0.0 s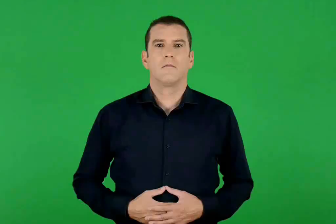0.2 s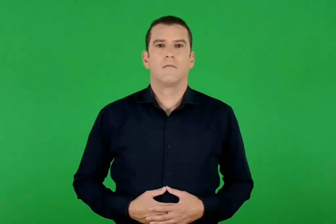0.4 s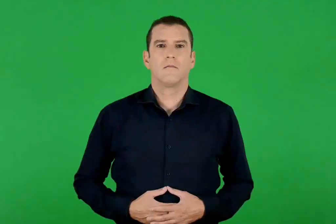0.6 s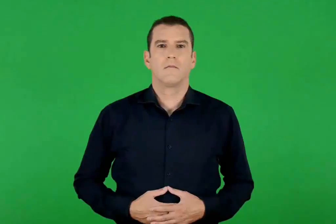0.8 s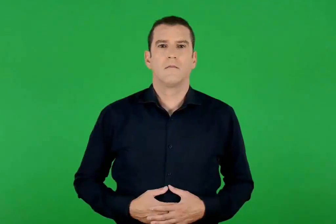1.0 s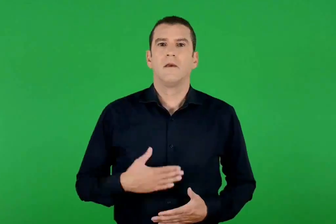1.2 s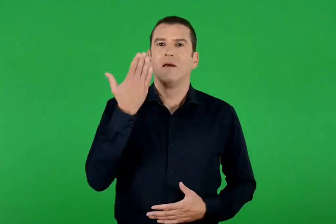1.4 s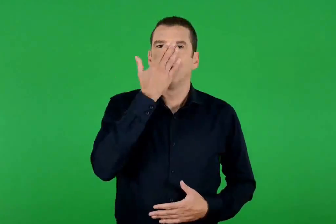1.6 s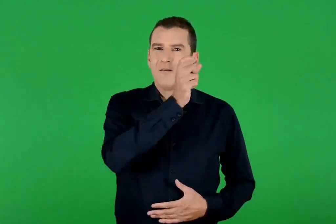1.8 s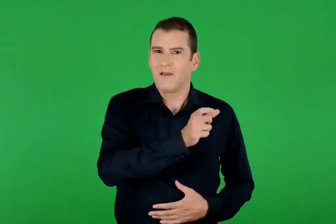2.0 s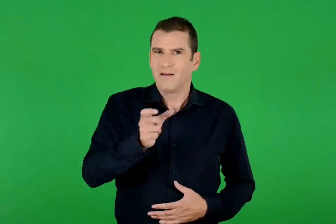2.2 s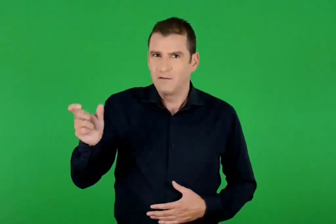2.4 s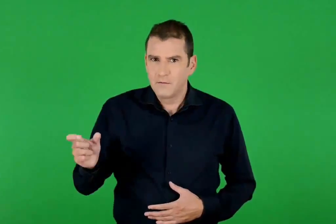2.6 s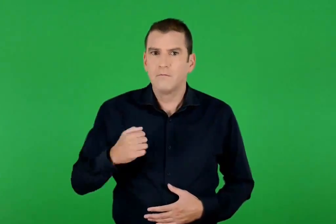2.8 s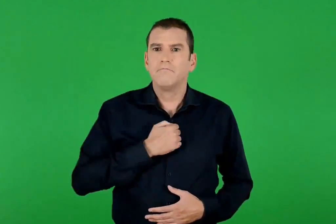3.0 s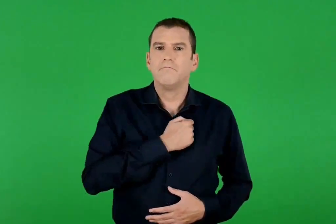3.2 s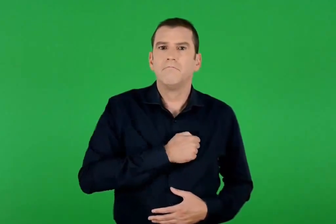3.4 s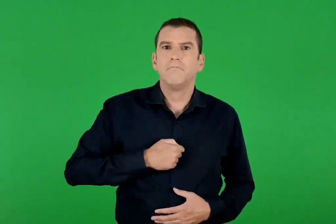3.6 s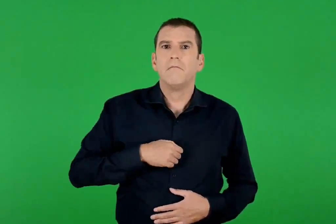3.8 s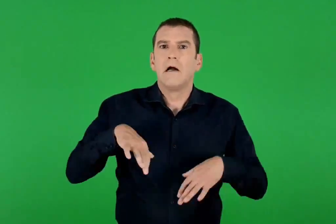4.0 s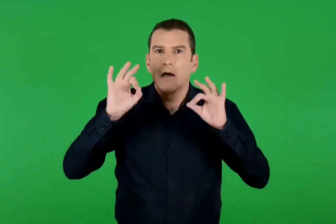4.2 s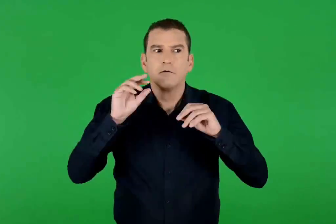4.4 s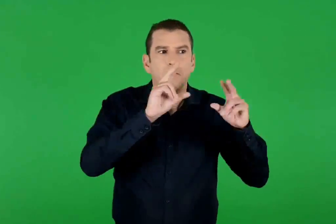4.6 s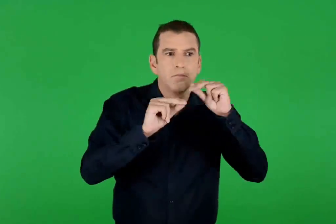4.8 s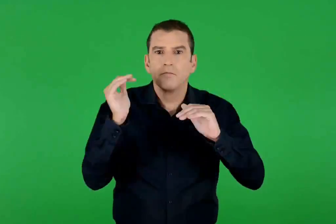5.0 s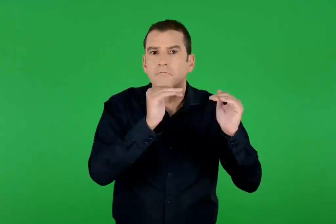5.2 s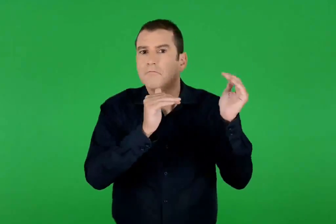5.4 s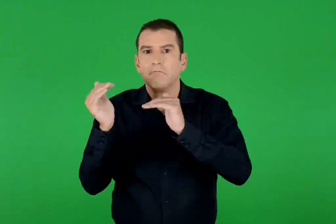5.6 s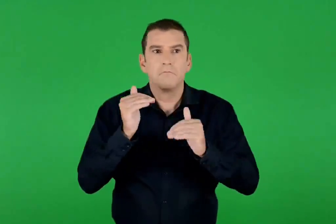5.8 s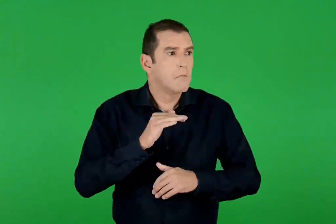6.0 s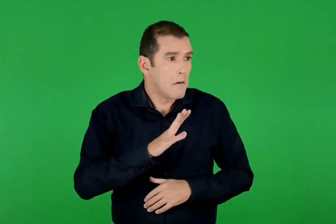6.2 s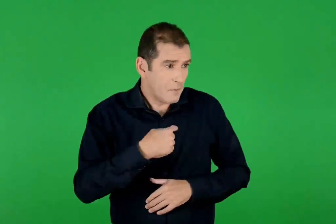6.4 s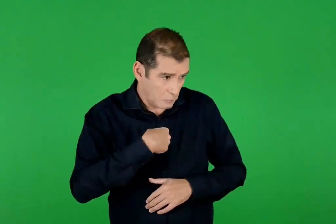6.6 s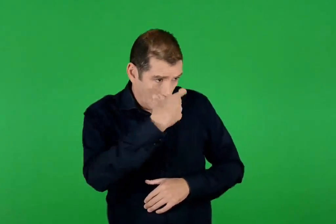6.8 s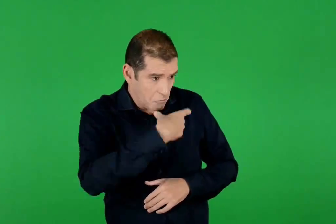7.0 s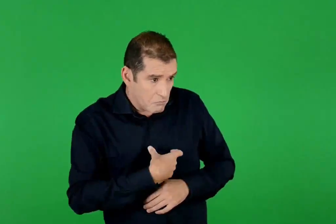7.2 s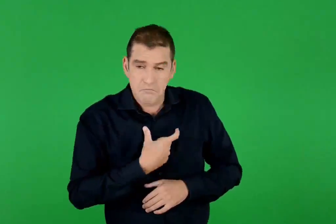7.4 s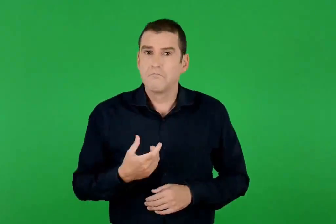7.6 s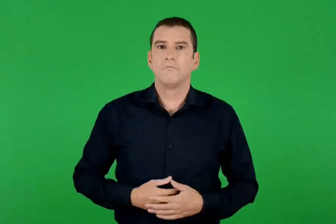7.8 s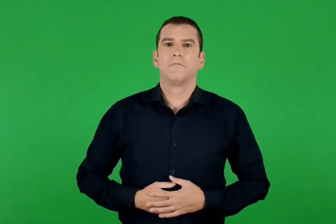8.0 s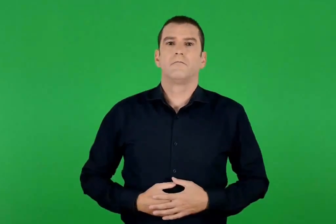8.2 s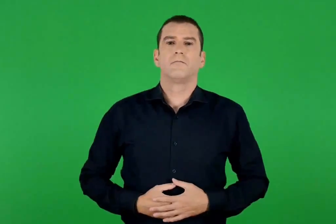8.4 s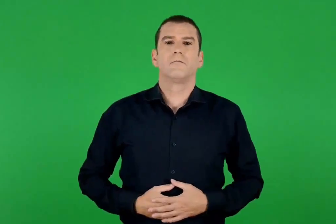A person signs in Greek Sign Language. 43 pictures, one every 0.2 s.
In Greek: λυπήθηκαν οι μαθητές κι άρχισαν να ρωτούν ο ένας μετά τον άλλο μήπως είμαι εγώ ;
